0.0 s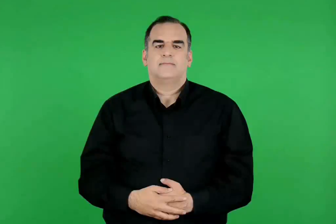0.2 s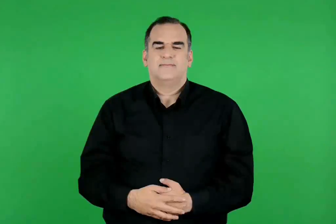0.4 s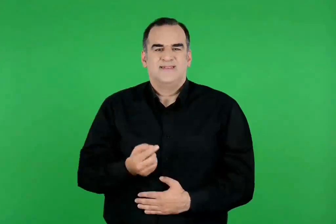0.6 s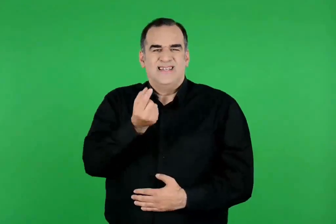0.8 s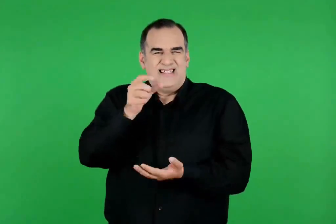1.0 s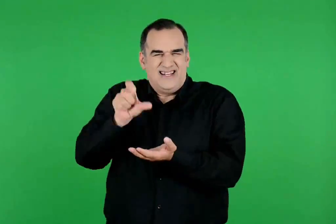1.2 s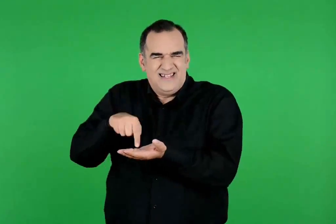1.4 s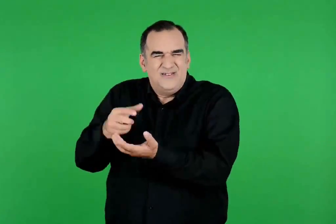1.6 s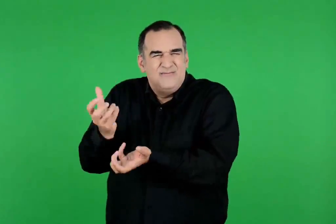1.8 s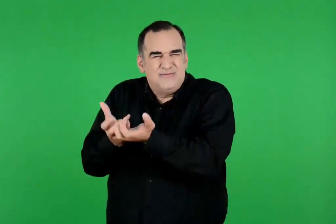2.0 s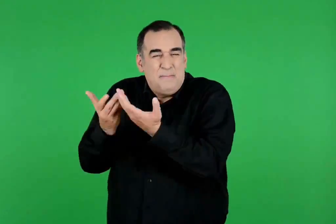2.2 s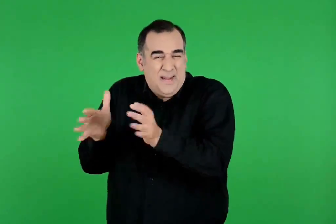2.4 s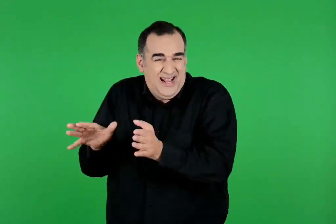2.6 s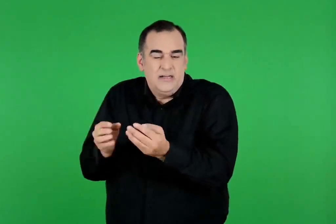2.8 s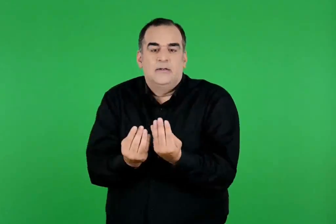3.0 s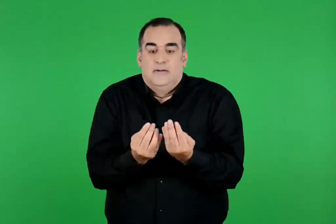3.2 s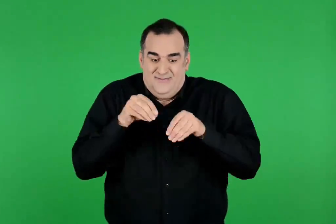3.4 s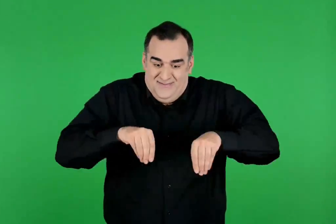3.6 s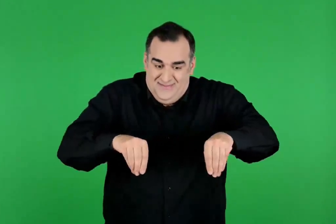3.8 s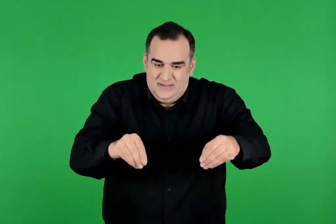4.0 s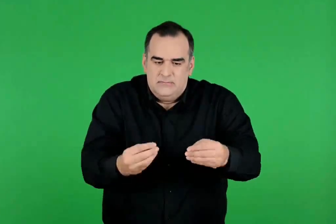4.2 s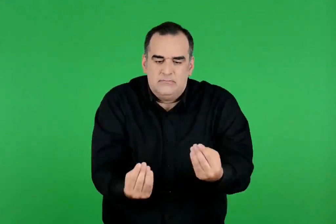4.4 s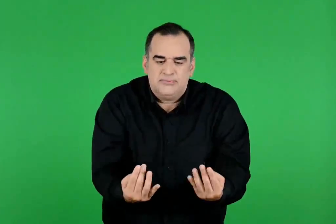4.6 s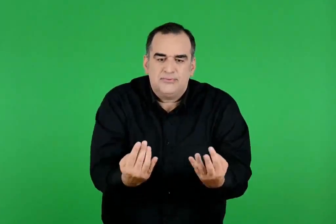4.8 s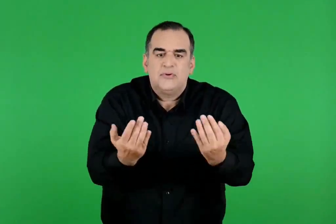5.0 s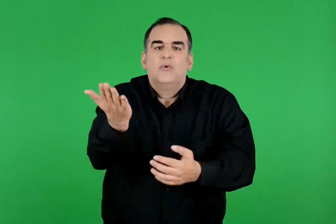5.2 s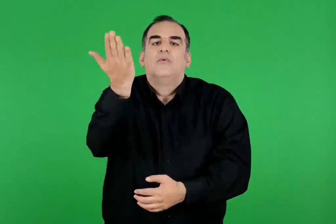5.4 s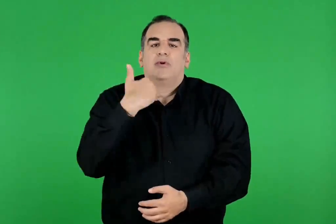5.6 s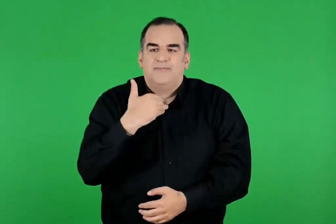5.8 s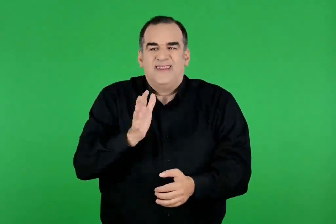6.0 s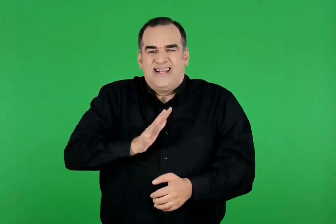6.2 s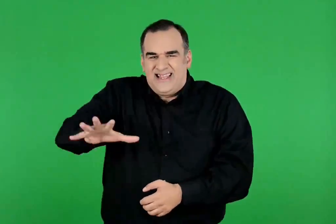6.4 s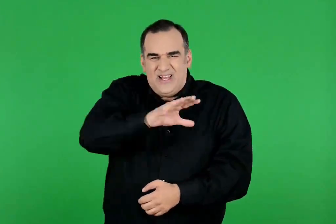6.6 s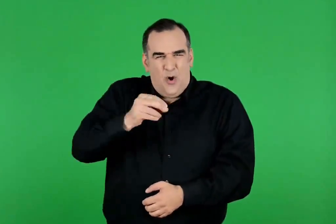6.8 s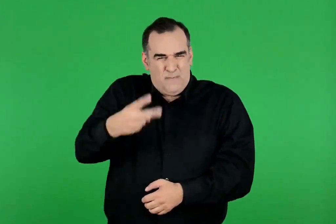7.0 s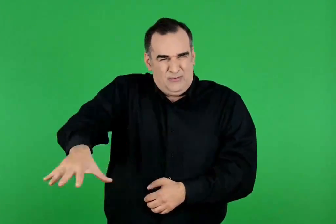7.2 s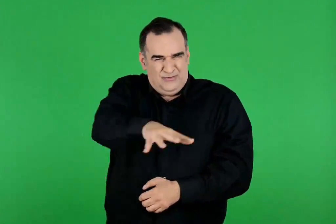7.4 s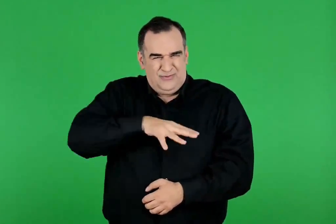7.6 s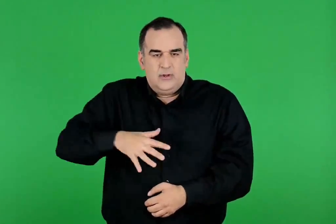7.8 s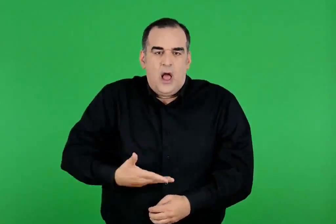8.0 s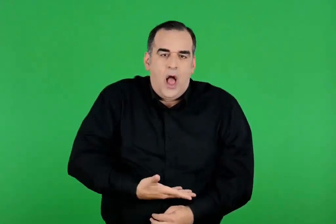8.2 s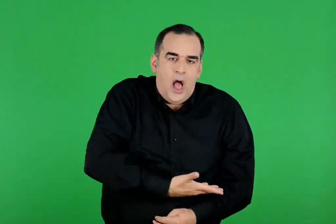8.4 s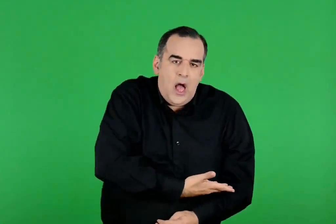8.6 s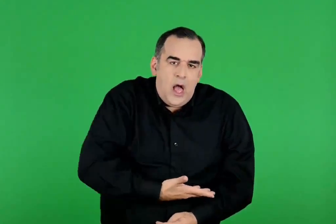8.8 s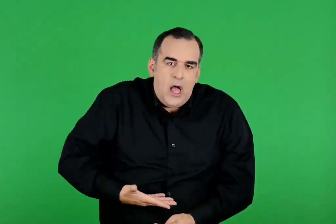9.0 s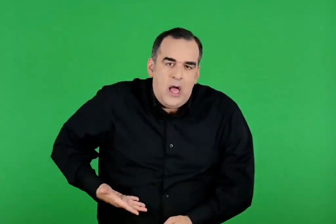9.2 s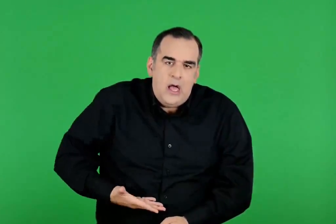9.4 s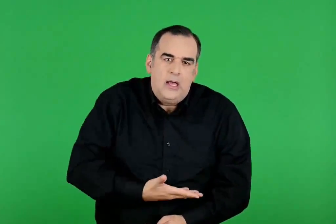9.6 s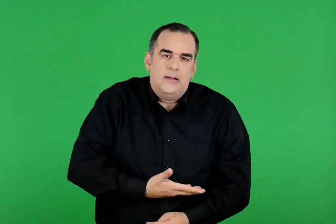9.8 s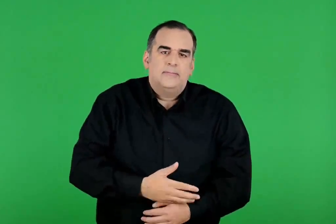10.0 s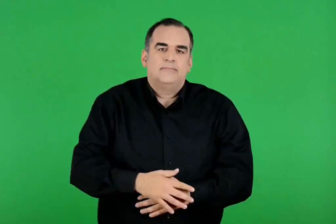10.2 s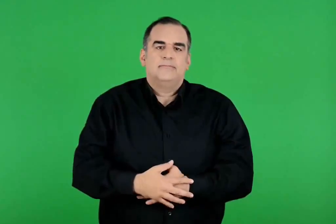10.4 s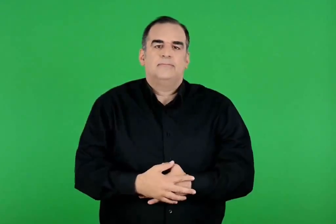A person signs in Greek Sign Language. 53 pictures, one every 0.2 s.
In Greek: το ψημένο όμως σιτάρι δε φύτρωσε καθόλου και οι κάτοικοι του ορχομενού εκείνη τη χρονιά πεινούσαν
